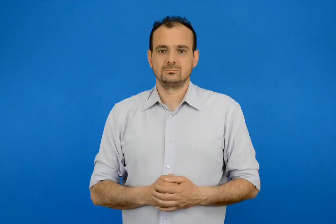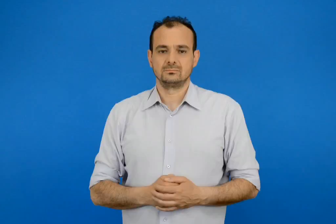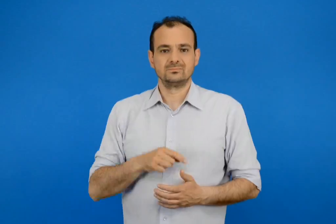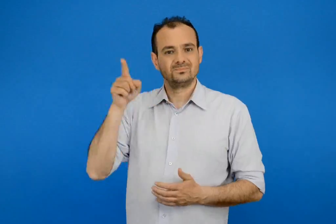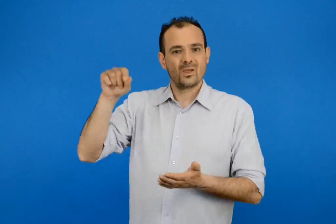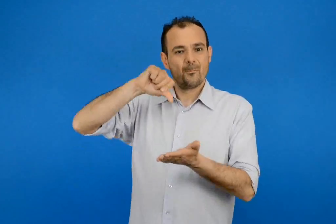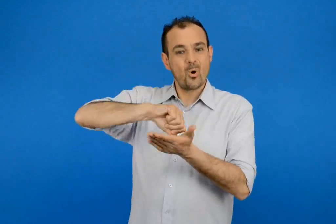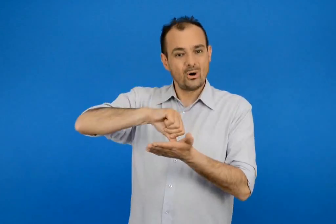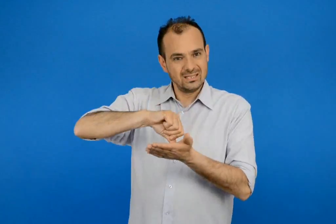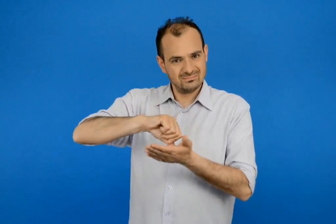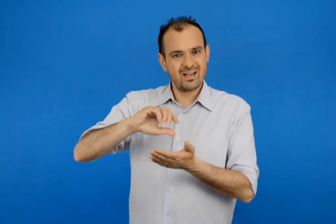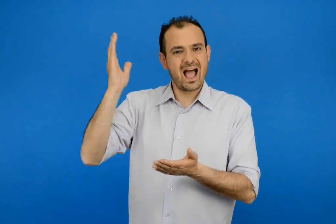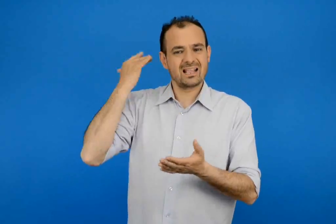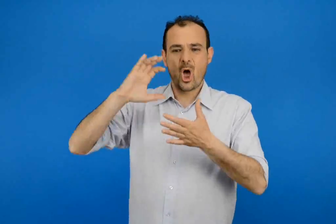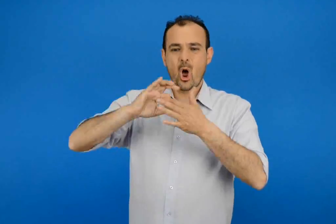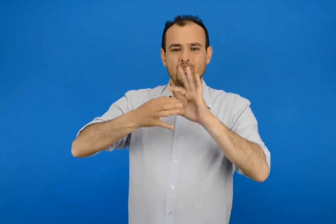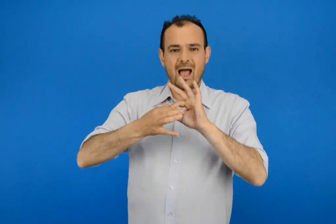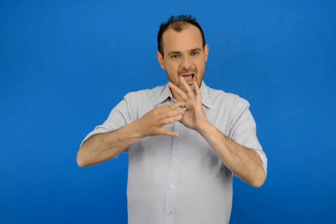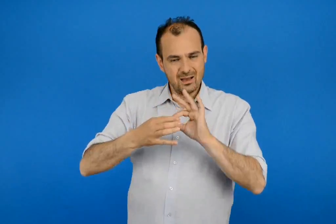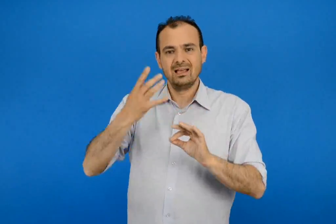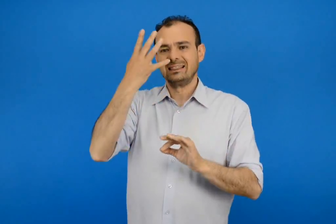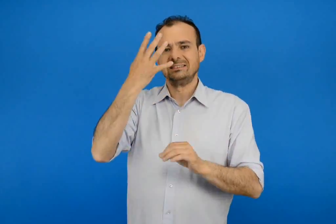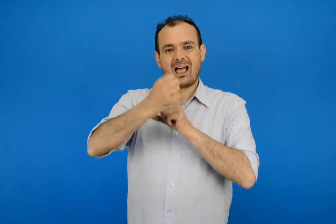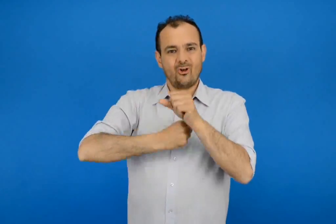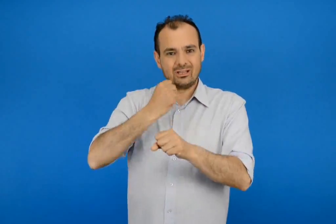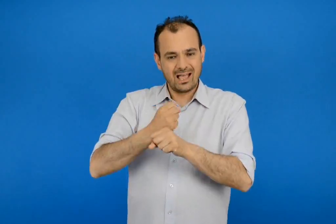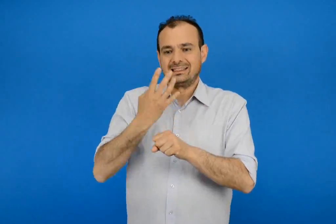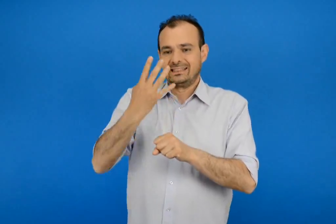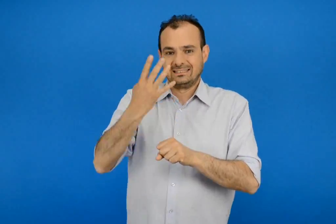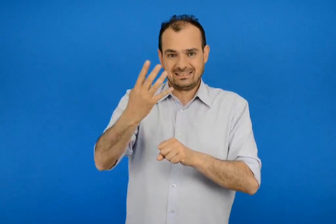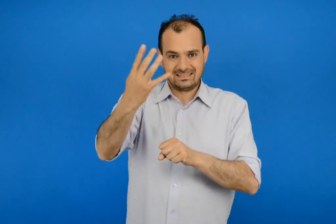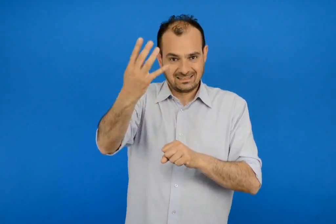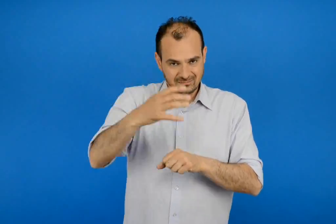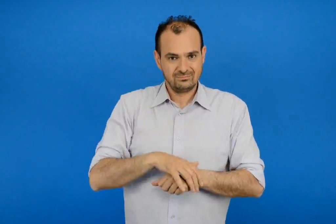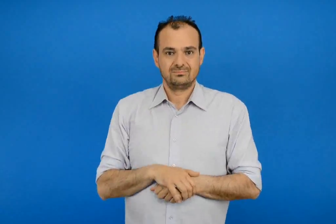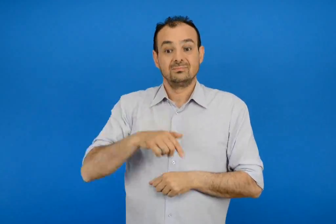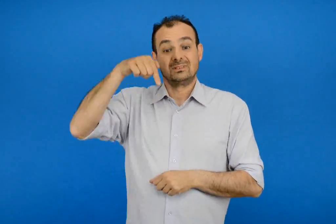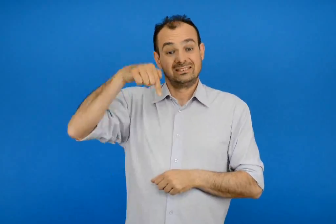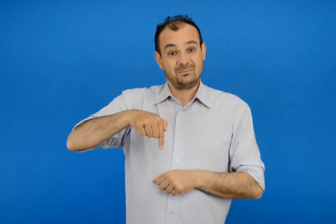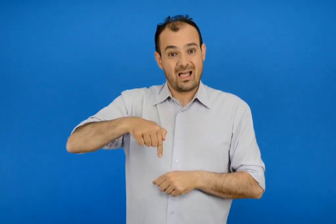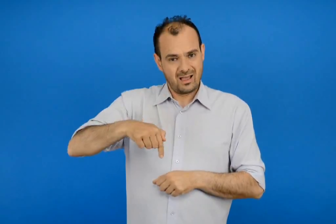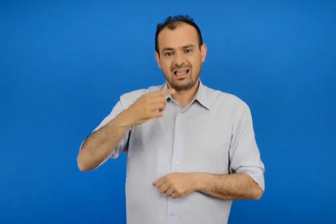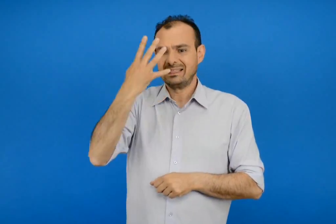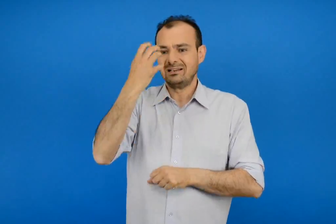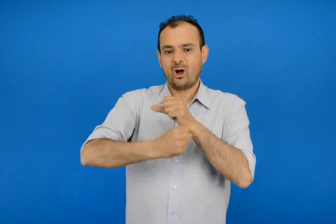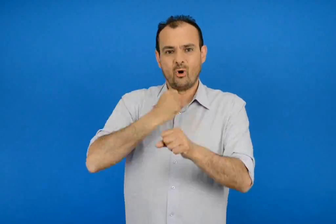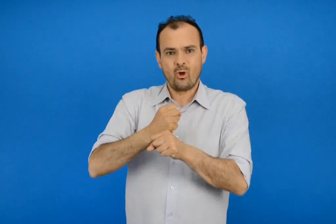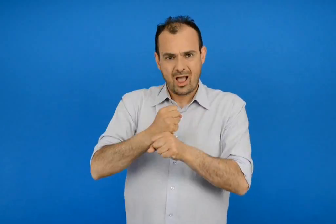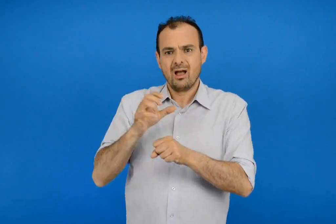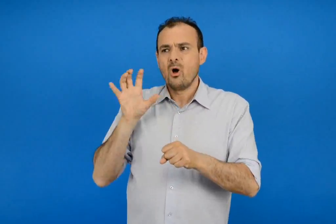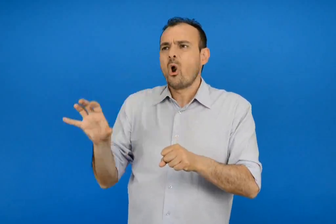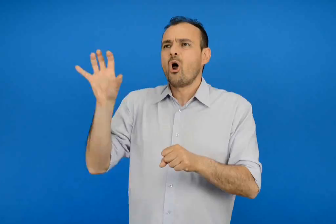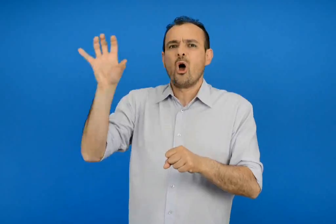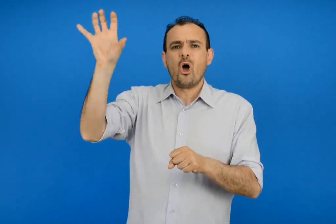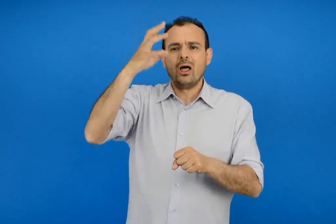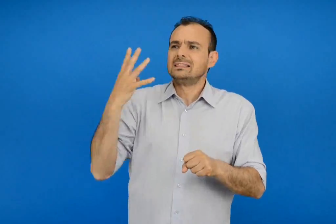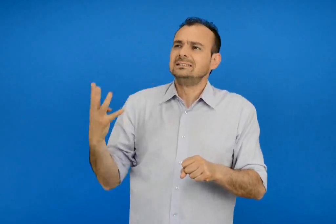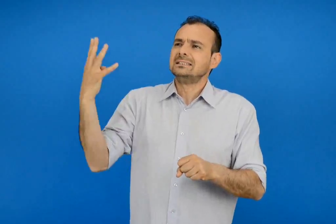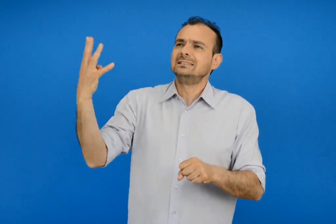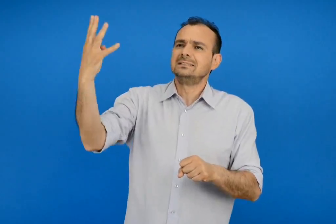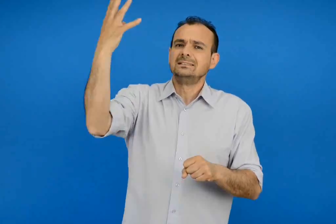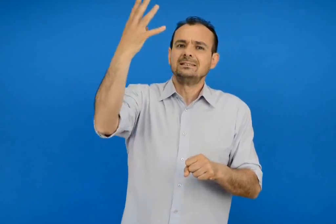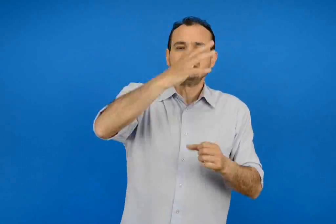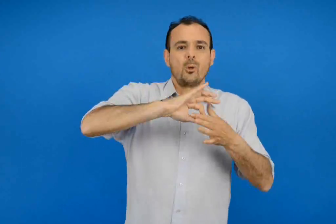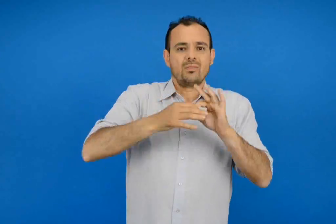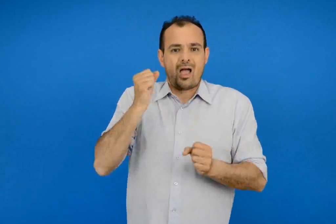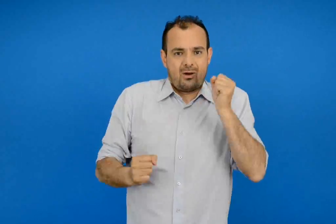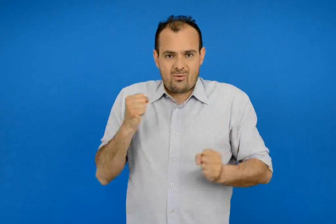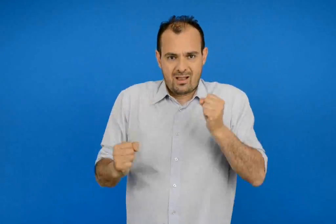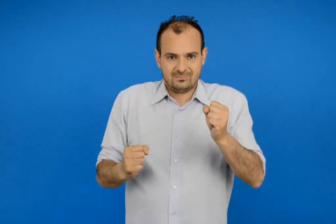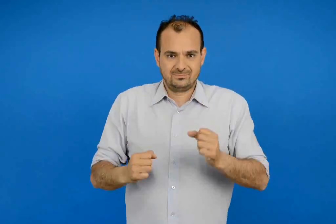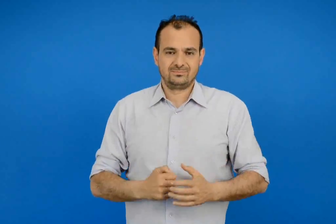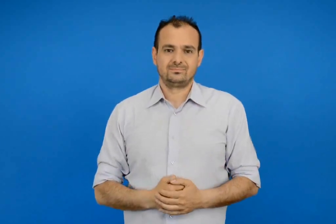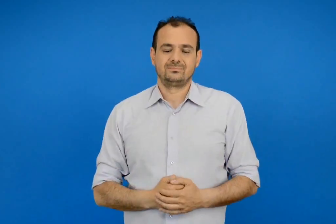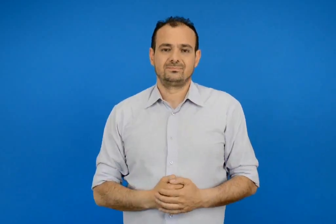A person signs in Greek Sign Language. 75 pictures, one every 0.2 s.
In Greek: γίνονταν κάθε τέσσερα χρονιά στην αρχαιά ολύμπια στις μέρες μας γίνονται κάθε τέσσερα χρονιά σε διαφορετική χωρά
